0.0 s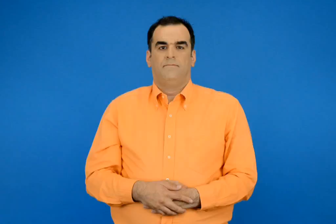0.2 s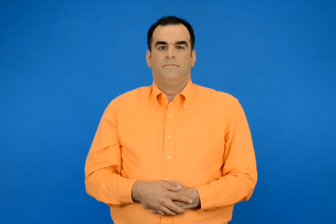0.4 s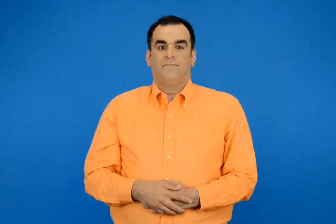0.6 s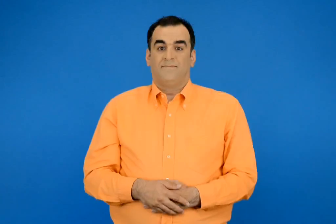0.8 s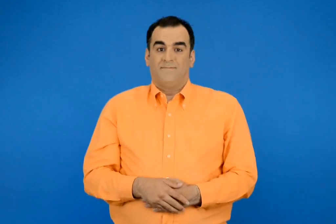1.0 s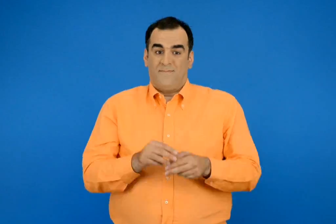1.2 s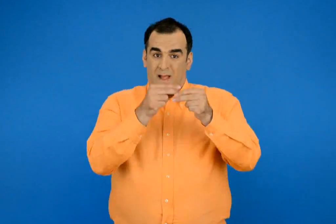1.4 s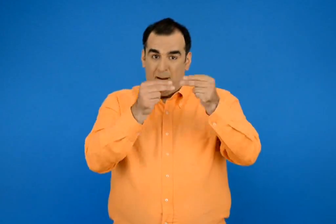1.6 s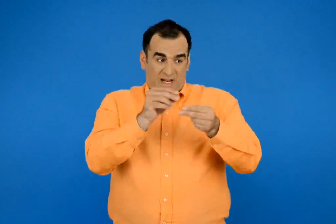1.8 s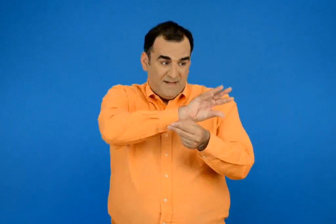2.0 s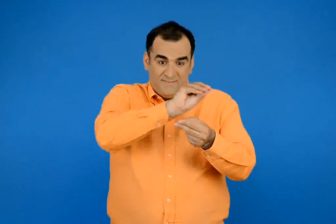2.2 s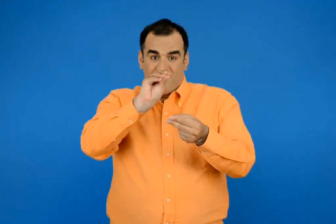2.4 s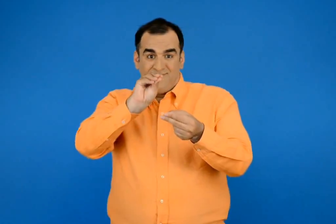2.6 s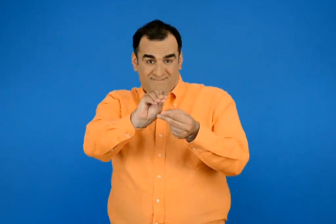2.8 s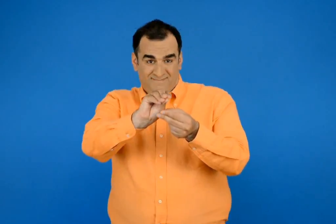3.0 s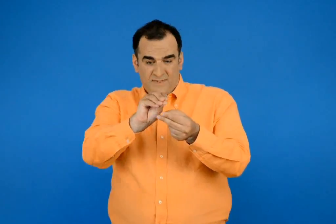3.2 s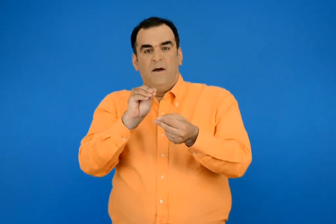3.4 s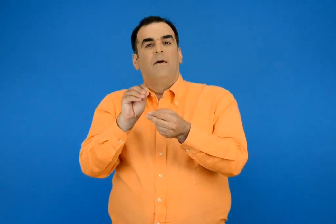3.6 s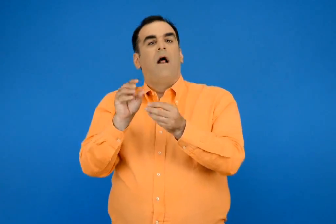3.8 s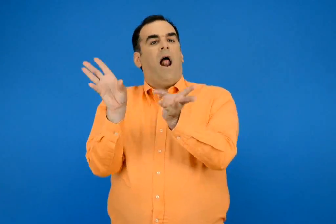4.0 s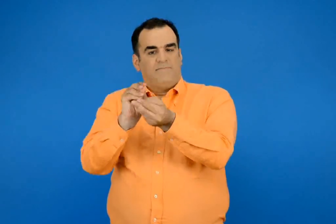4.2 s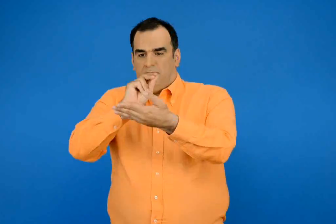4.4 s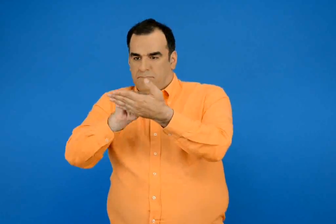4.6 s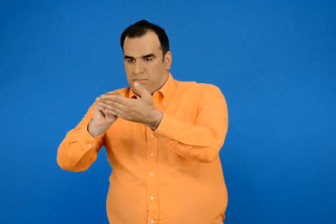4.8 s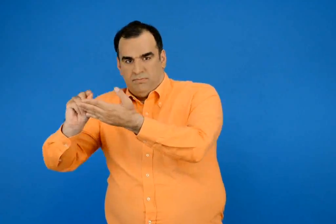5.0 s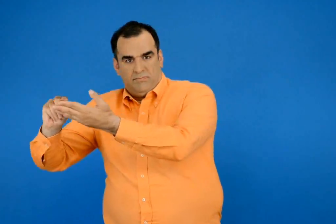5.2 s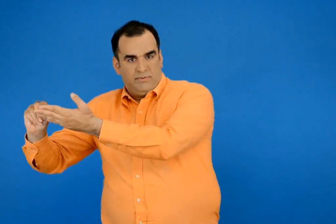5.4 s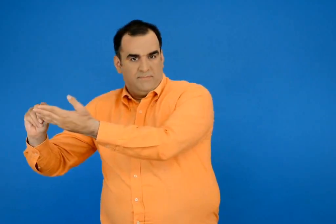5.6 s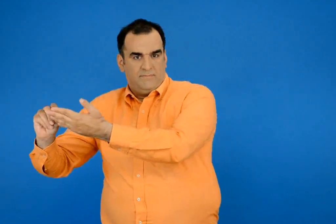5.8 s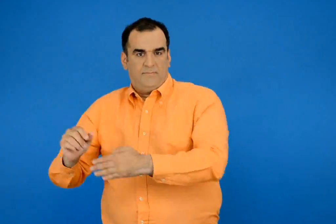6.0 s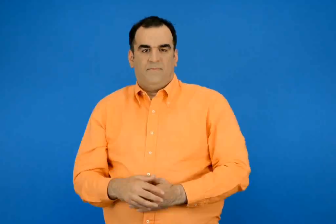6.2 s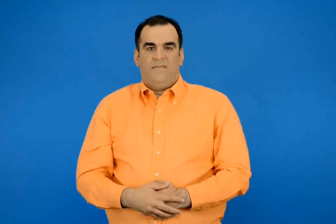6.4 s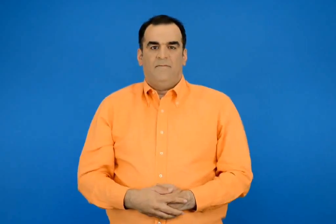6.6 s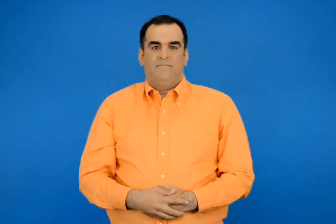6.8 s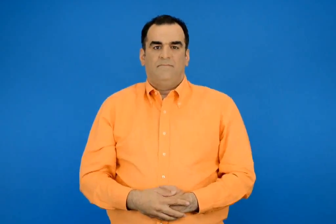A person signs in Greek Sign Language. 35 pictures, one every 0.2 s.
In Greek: συμπληρώνω το αποτέλεσμα και γράφω το άθροισμα
